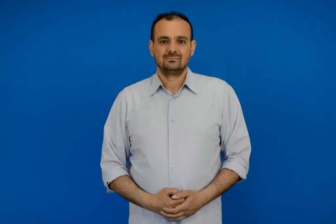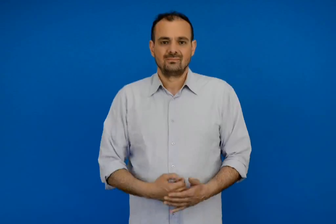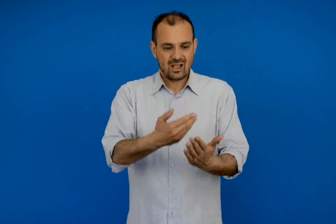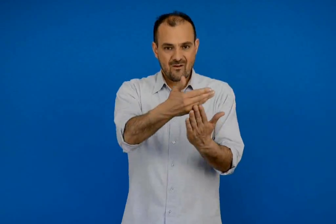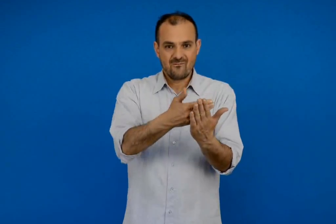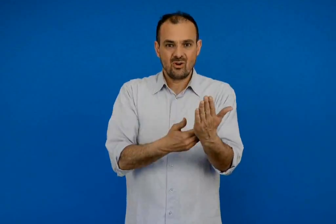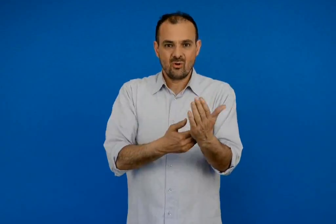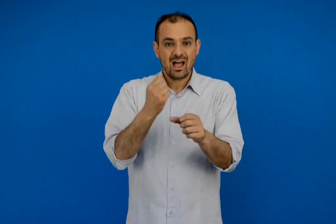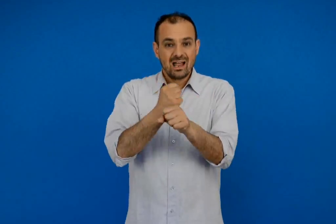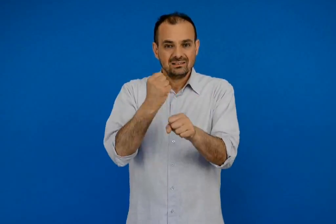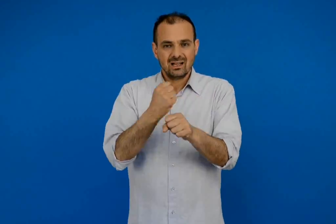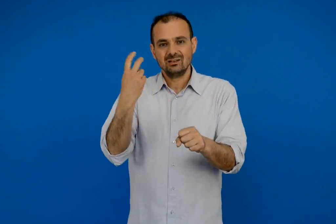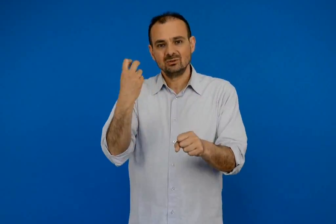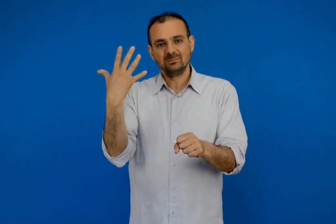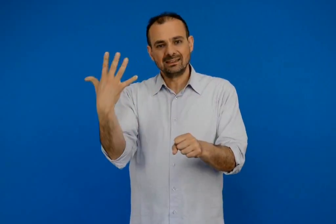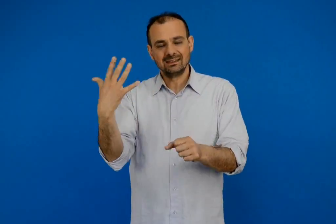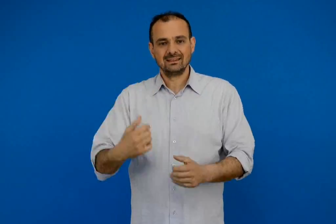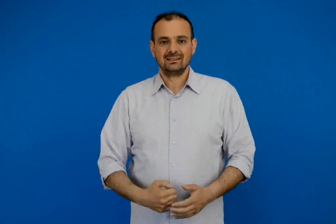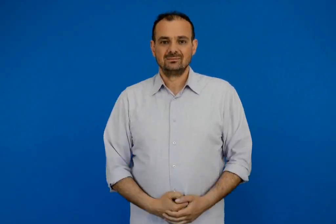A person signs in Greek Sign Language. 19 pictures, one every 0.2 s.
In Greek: φύλλο εργασίας 25
